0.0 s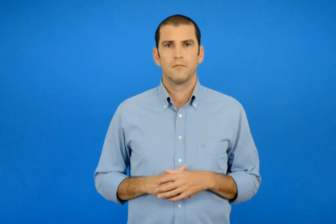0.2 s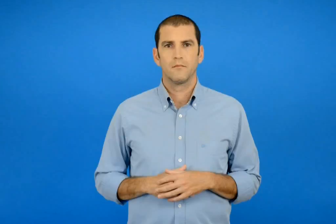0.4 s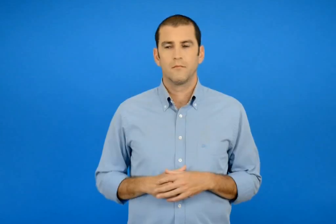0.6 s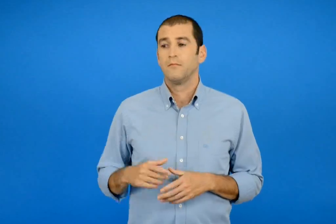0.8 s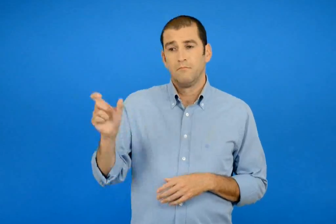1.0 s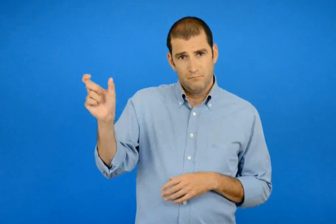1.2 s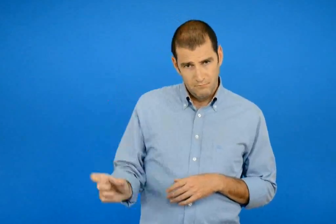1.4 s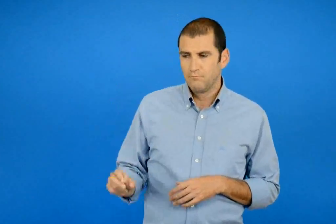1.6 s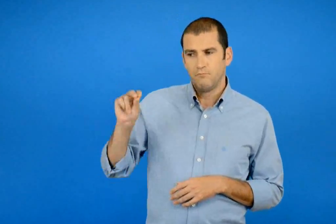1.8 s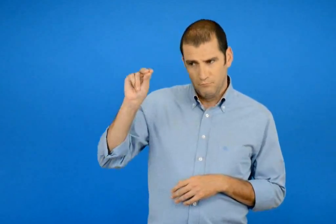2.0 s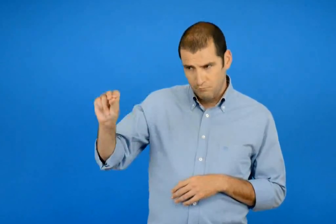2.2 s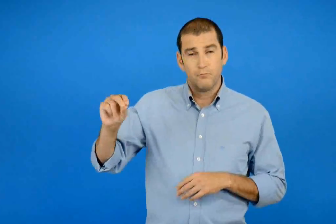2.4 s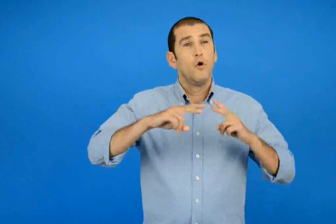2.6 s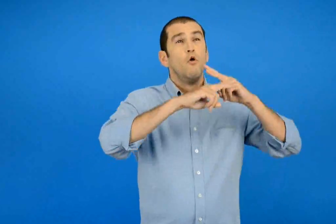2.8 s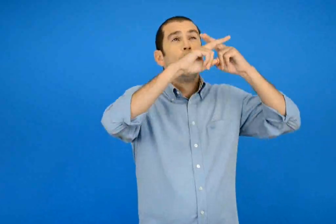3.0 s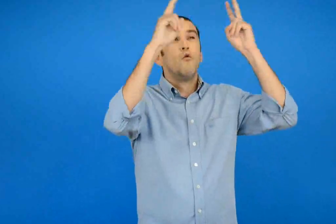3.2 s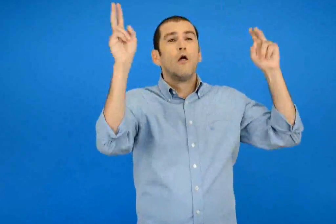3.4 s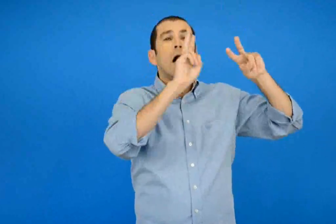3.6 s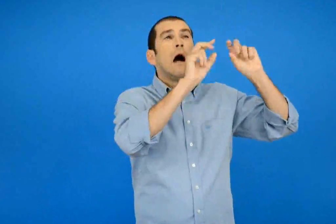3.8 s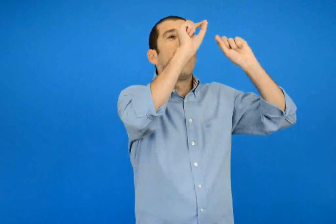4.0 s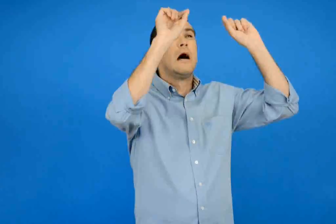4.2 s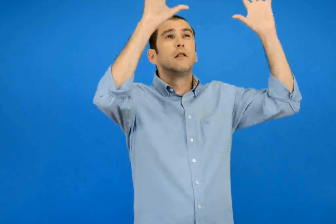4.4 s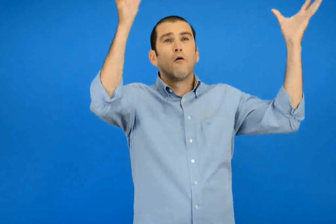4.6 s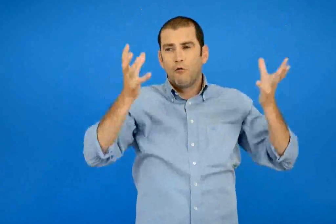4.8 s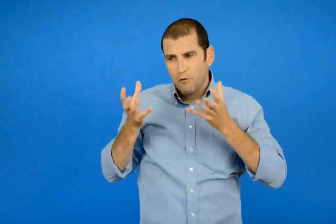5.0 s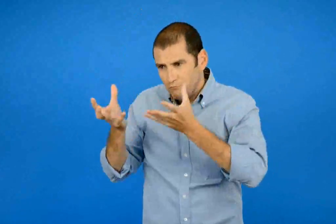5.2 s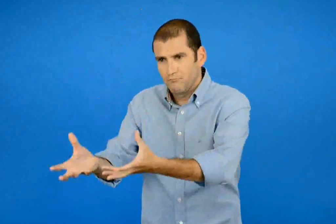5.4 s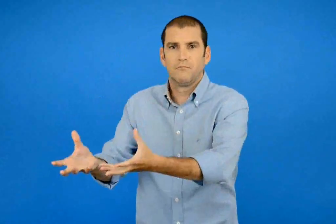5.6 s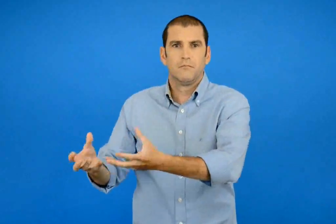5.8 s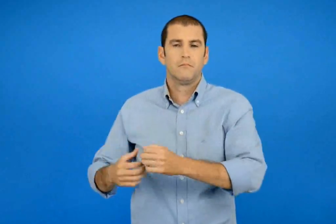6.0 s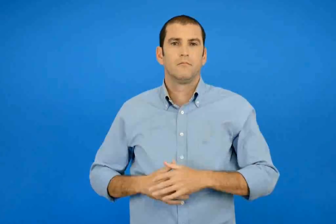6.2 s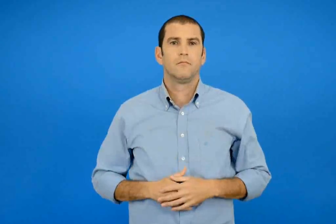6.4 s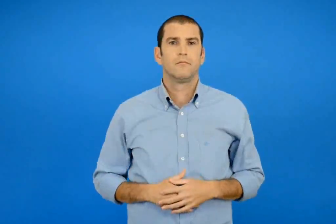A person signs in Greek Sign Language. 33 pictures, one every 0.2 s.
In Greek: του έταξε τον ουρανό με τα άστρα
